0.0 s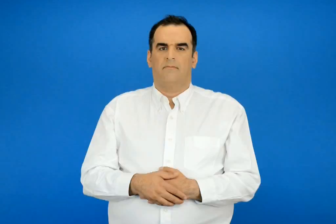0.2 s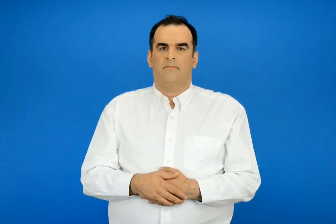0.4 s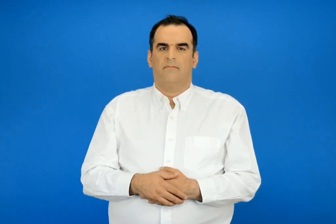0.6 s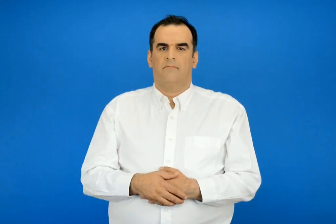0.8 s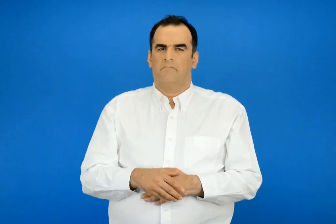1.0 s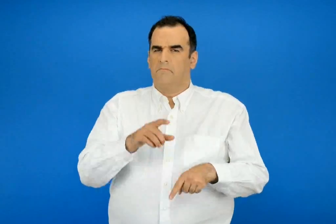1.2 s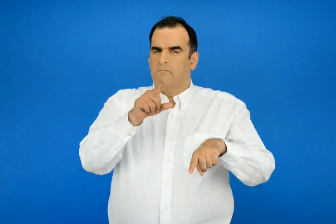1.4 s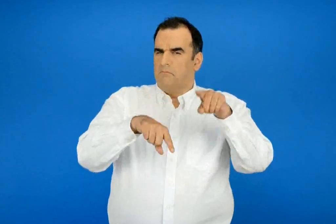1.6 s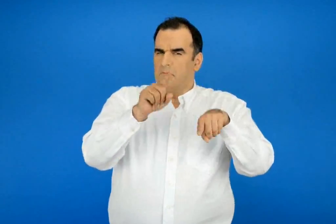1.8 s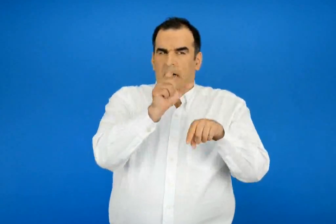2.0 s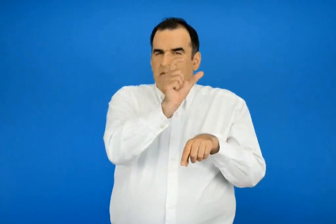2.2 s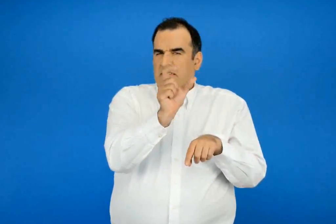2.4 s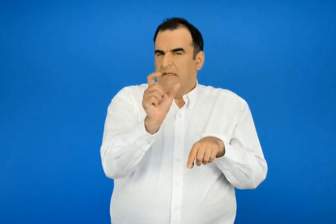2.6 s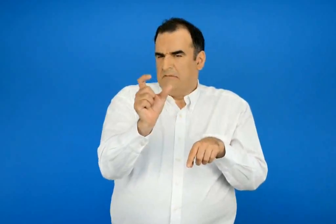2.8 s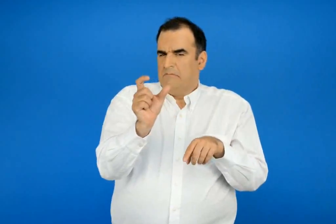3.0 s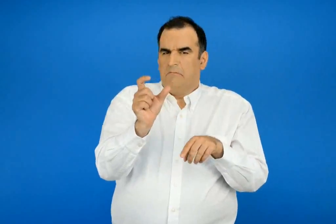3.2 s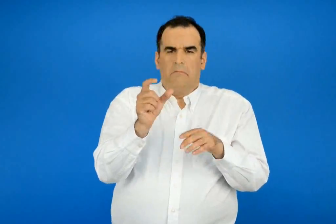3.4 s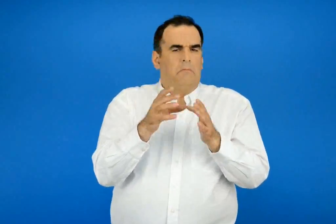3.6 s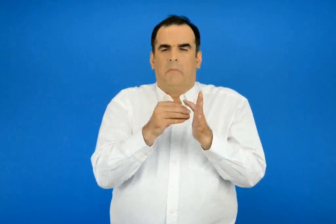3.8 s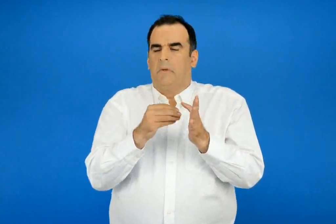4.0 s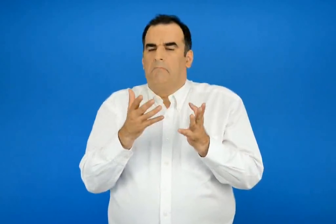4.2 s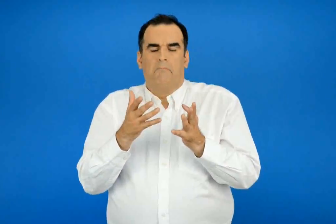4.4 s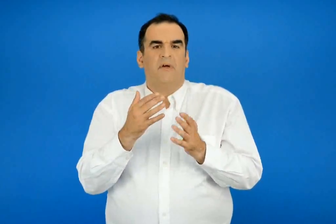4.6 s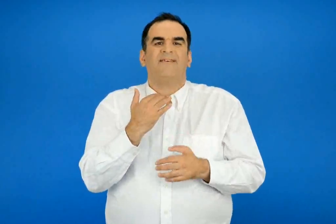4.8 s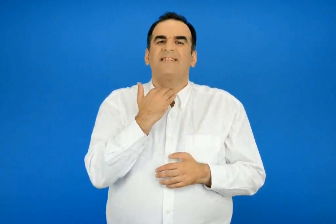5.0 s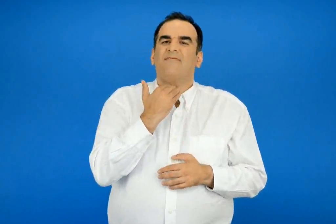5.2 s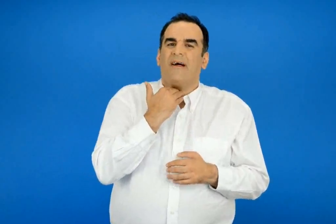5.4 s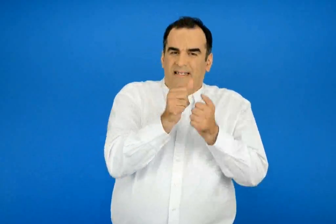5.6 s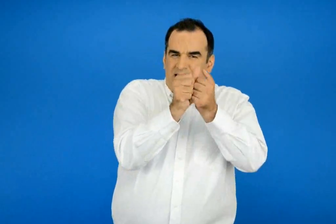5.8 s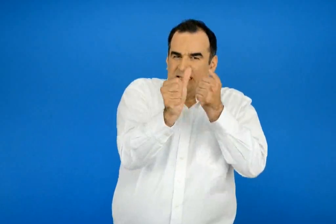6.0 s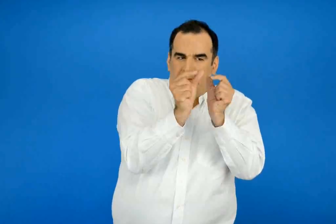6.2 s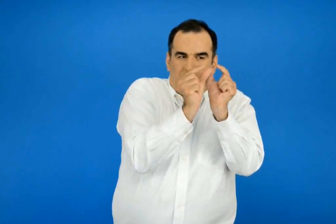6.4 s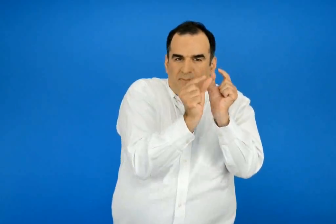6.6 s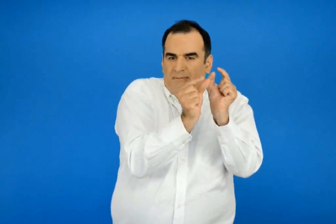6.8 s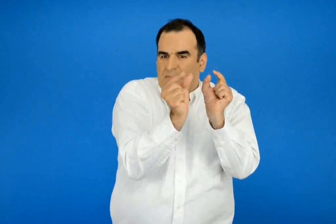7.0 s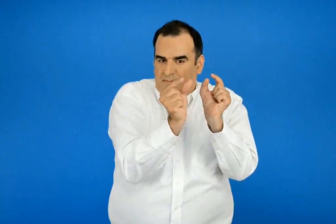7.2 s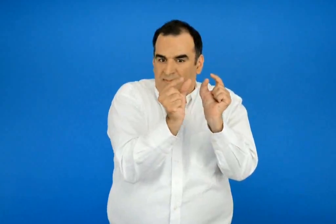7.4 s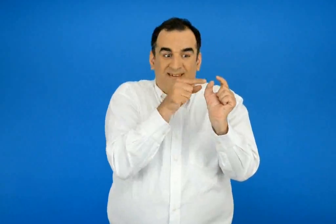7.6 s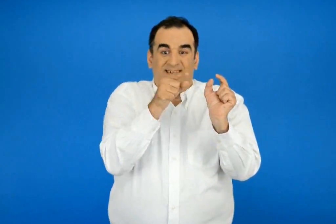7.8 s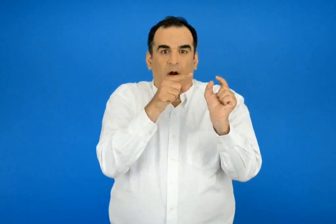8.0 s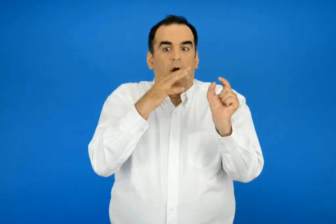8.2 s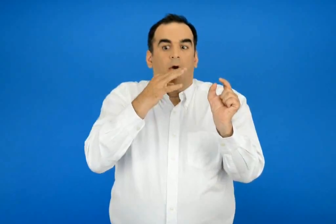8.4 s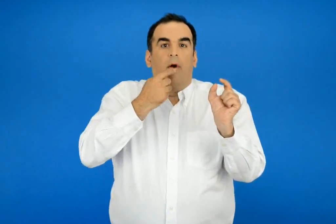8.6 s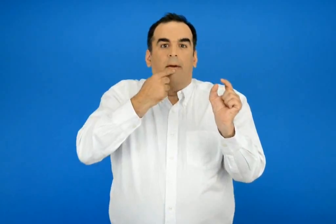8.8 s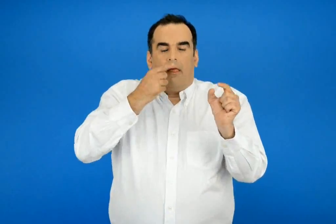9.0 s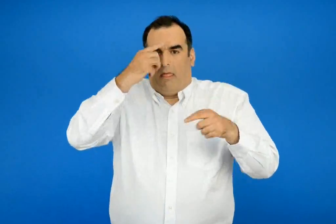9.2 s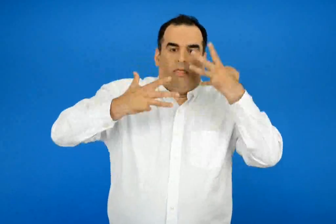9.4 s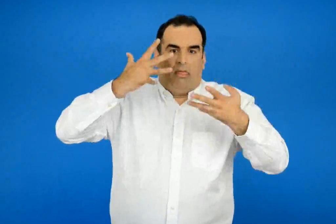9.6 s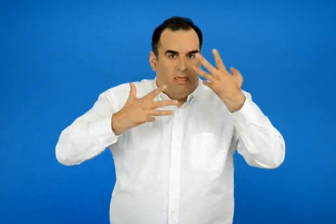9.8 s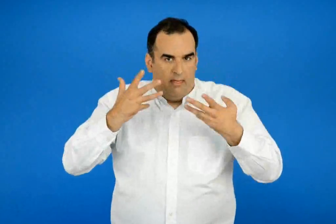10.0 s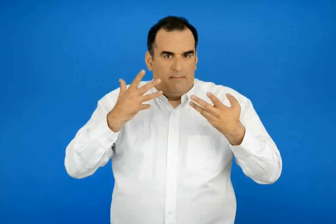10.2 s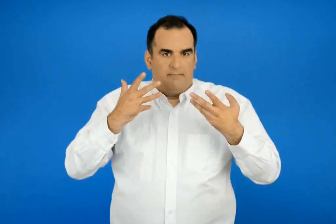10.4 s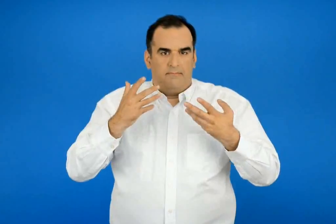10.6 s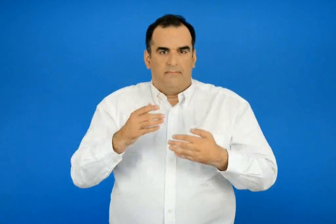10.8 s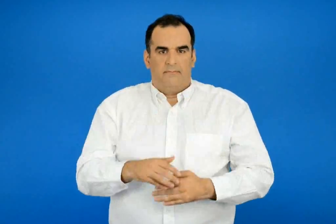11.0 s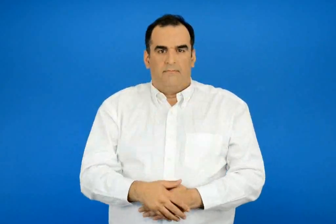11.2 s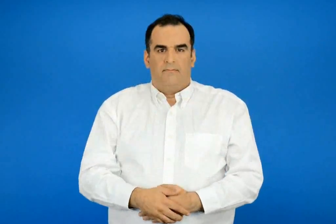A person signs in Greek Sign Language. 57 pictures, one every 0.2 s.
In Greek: υπάρχουν μερικές λέξεις με πολλά σύμφωνα στη σειρά οι οποίες κάνουν τη γλώσσα μας άνω κάτω
